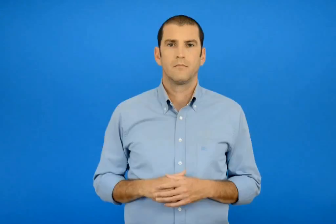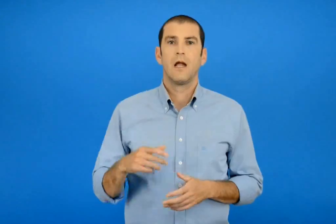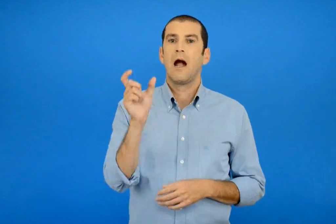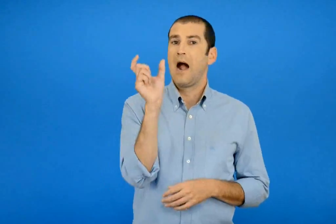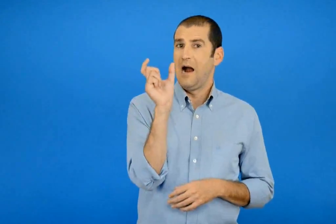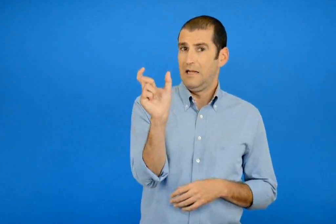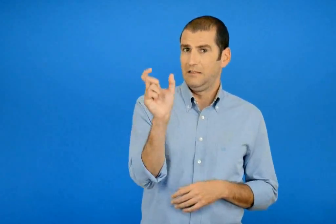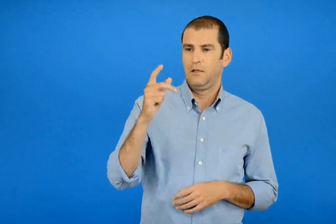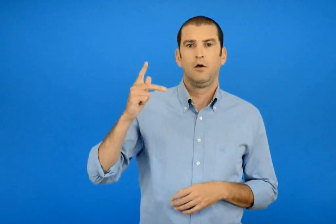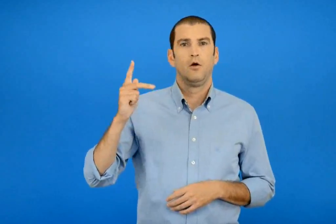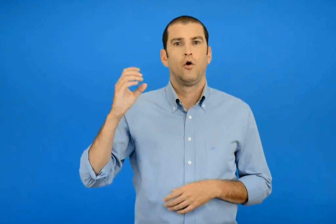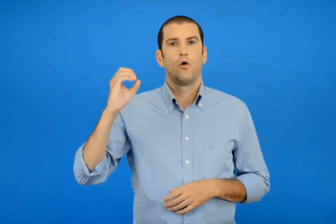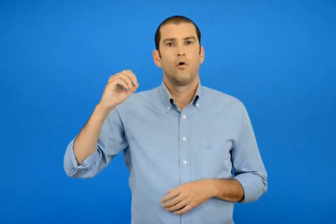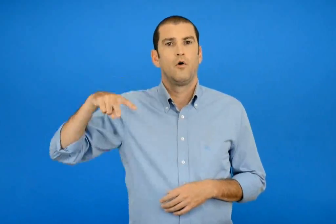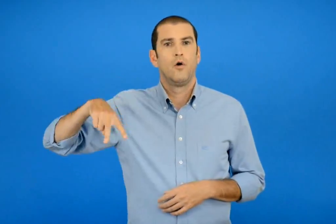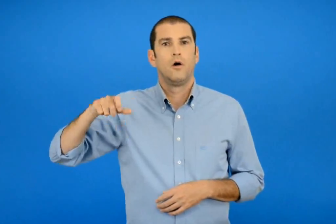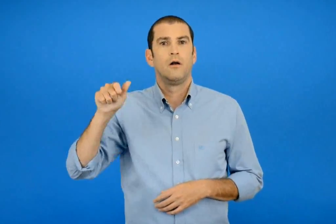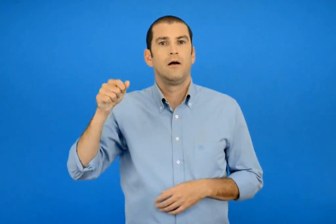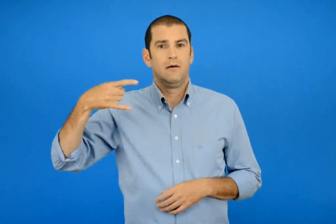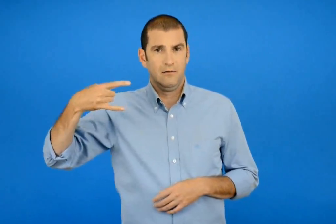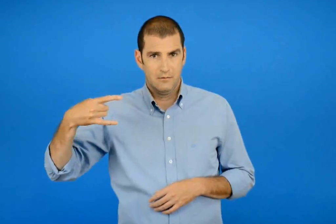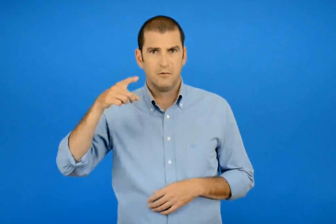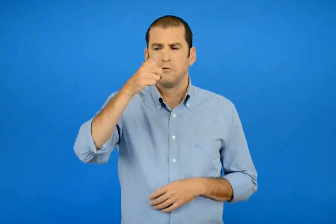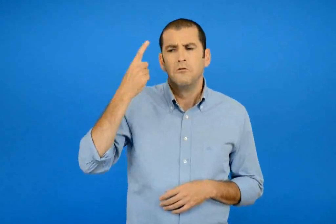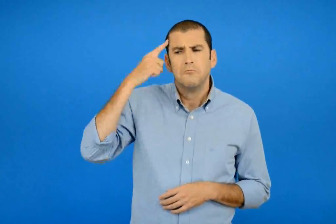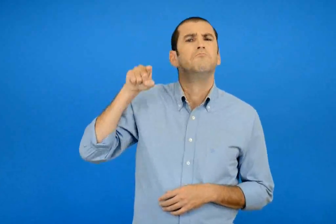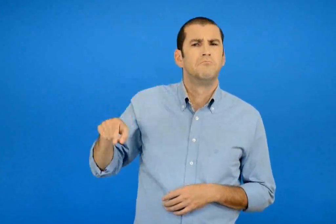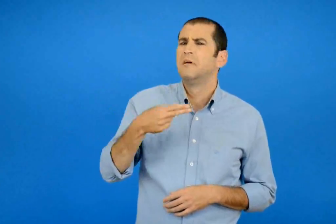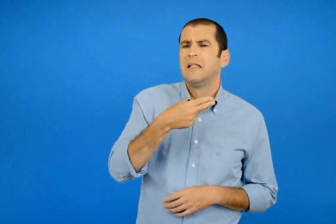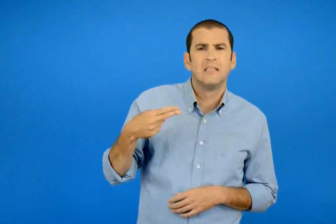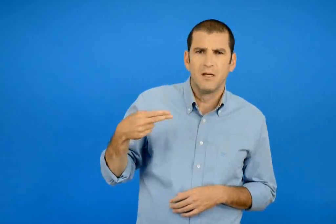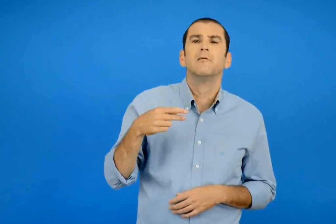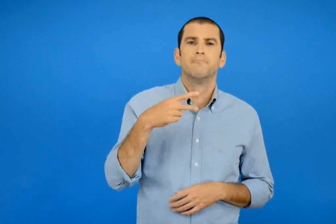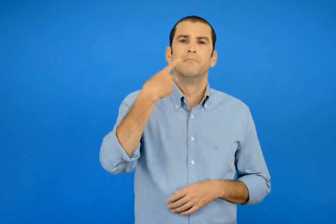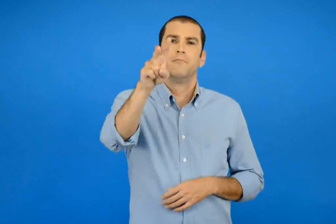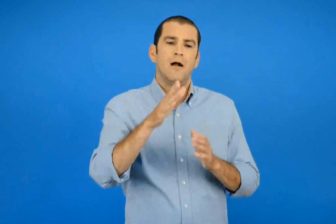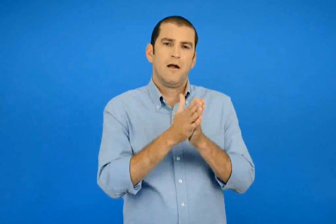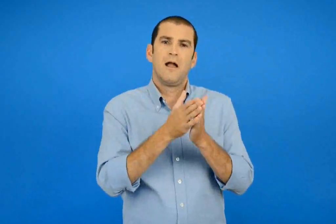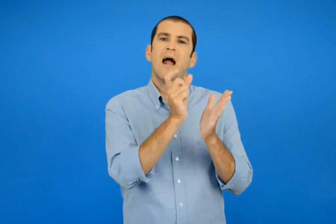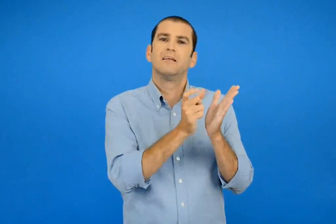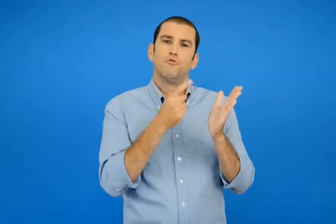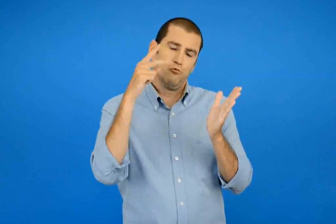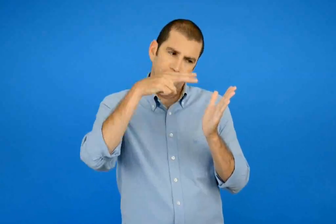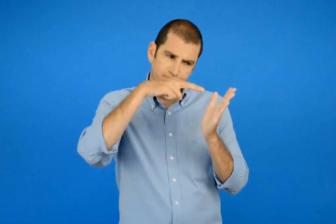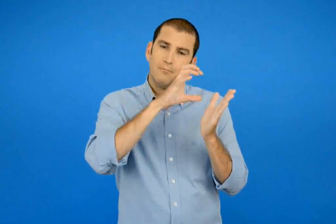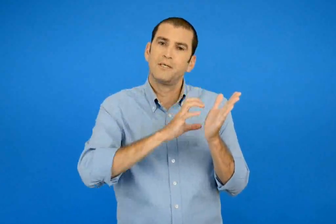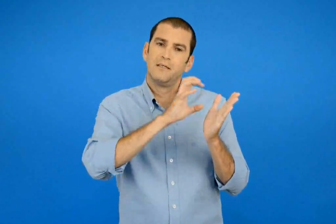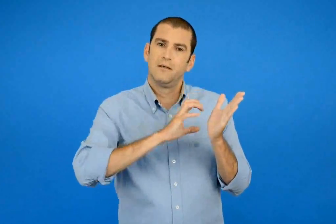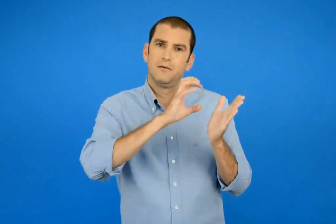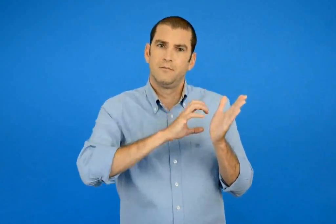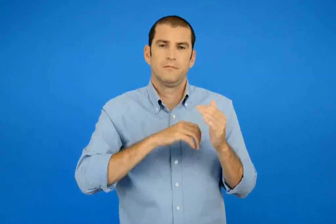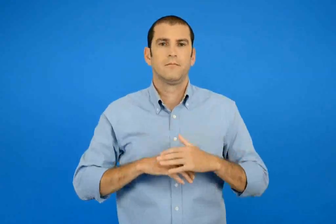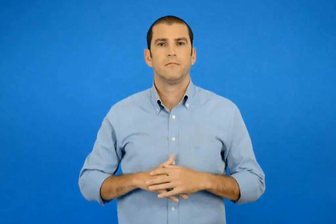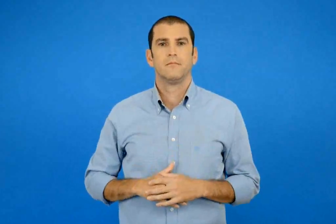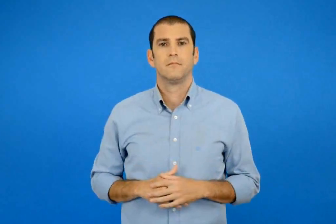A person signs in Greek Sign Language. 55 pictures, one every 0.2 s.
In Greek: αν δεν ξέρεις τι σημαίνει η λέξη κολάζ ψάξε στο λεξικό σου
